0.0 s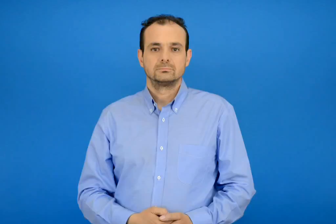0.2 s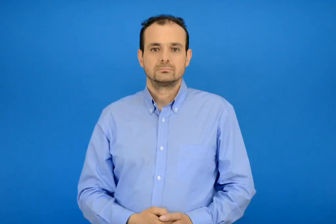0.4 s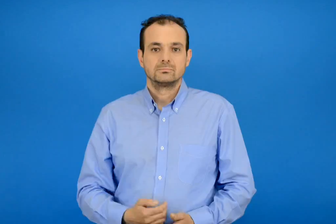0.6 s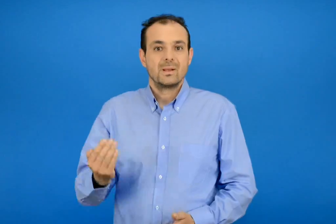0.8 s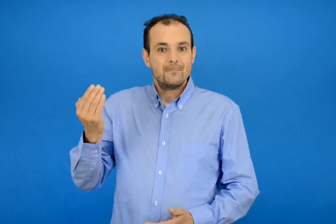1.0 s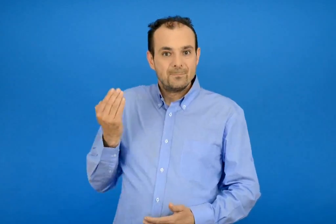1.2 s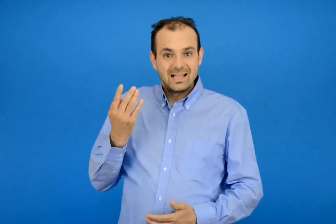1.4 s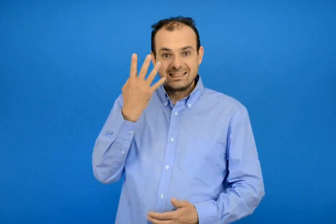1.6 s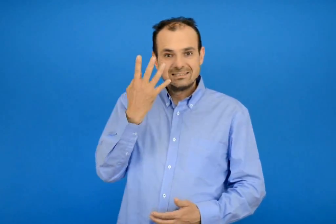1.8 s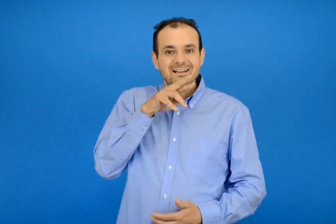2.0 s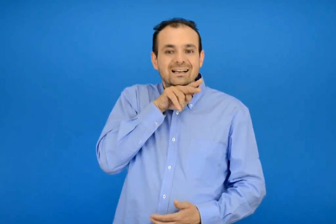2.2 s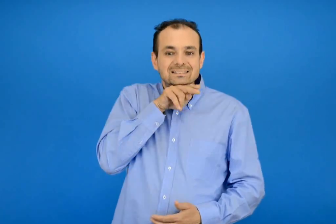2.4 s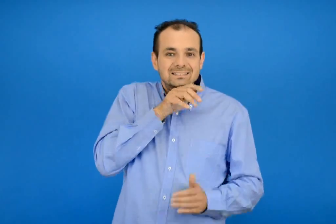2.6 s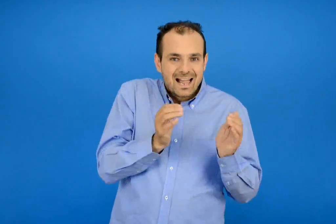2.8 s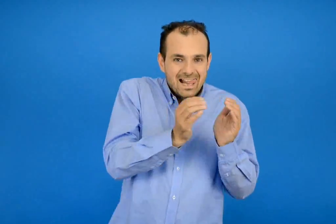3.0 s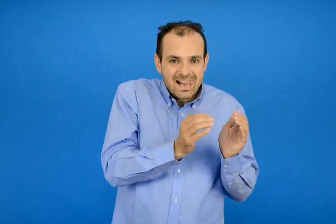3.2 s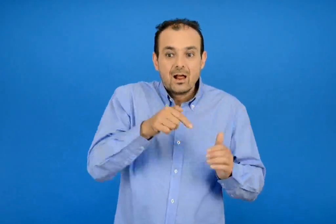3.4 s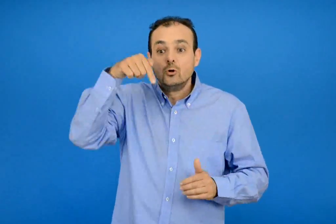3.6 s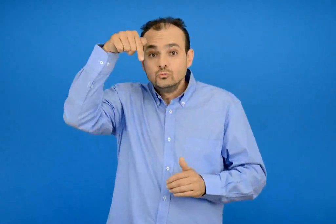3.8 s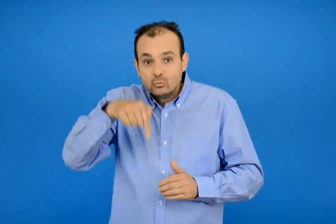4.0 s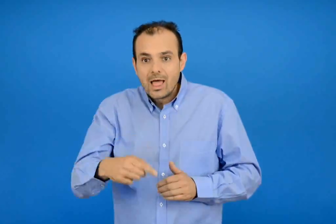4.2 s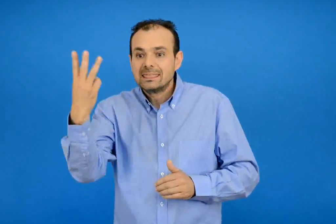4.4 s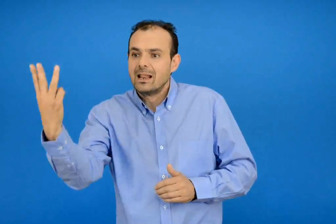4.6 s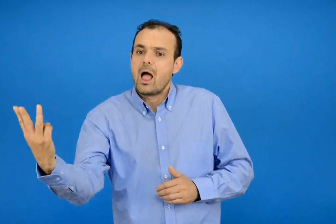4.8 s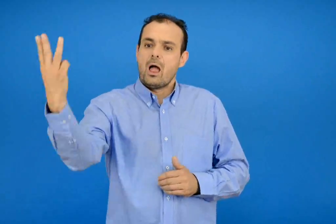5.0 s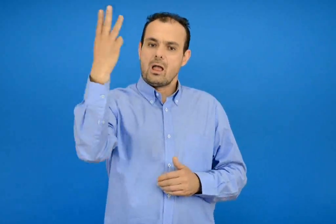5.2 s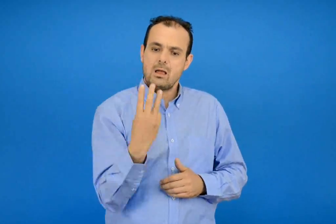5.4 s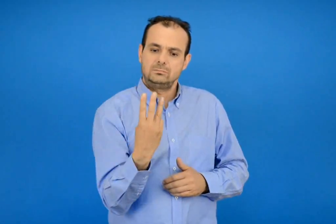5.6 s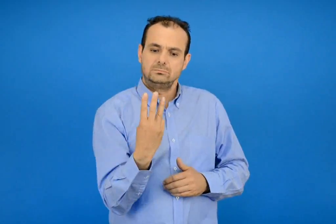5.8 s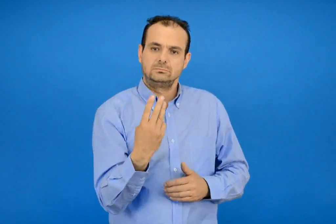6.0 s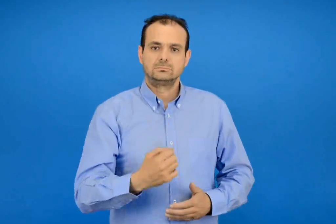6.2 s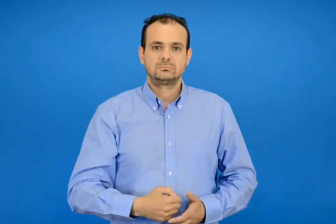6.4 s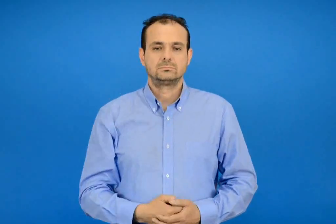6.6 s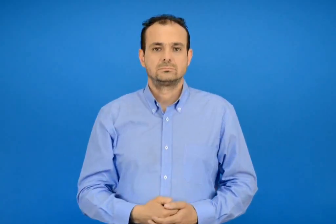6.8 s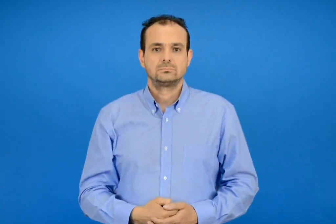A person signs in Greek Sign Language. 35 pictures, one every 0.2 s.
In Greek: ήταν 4 κατσικάκια και ήρθαν αλλά 3
